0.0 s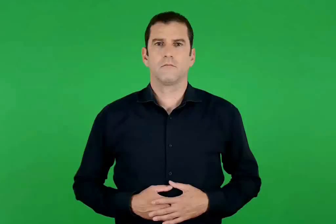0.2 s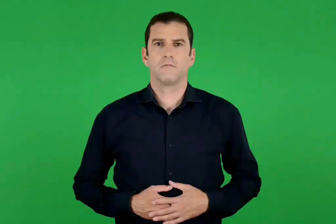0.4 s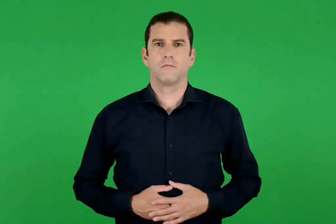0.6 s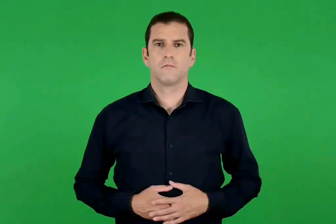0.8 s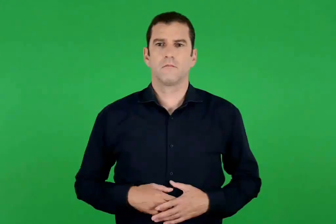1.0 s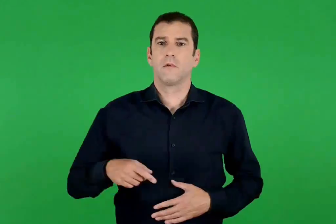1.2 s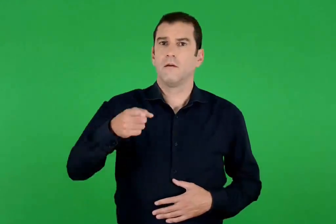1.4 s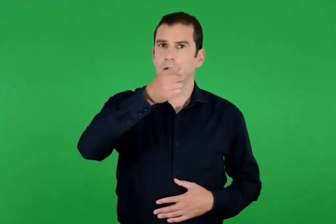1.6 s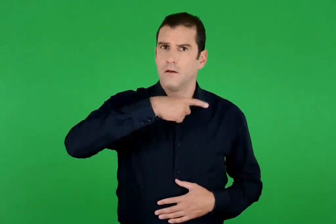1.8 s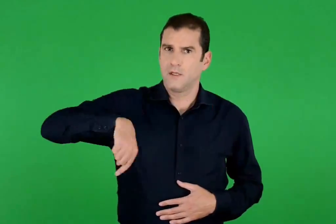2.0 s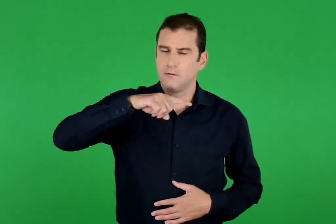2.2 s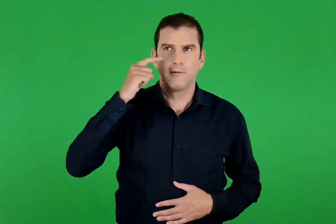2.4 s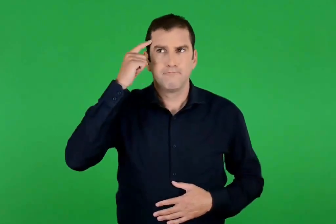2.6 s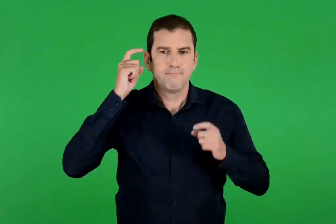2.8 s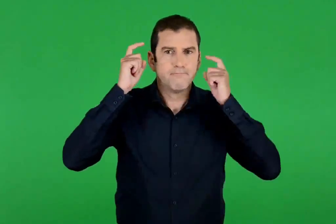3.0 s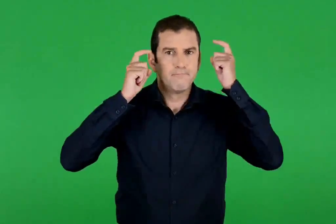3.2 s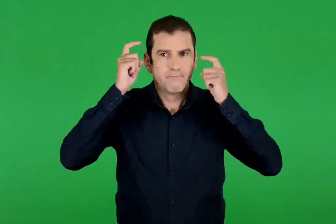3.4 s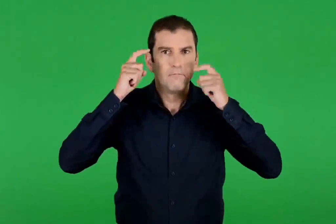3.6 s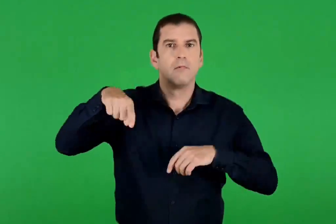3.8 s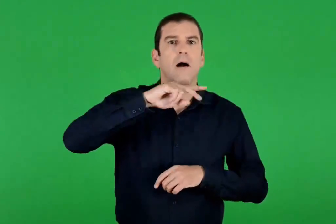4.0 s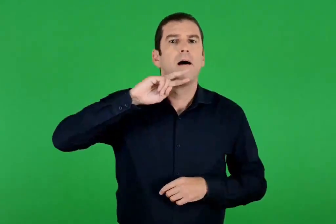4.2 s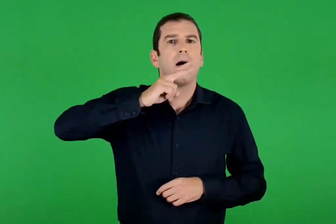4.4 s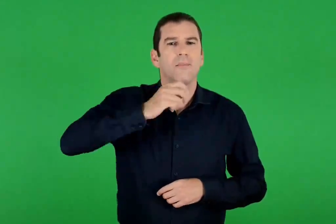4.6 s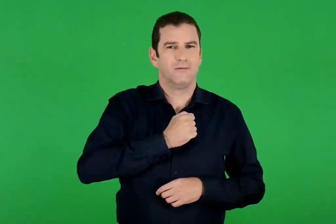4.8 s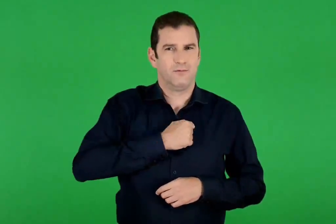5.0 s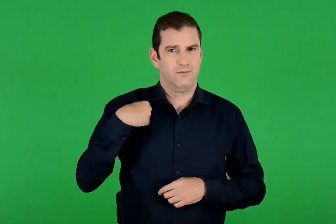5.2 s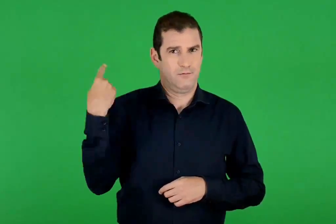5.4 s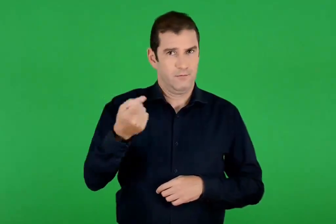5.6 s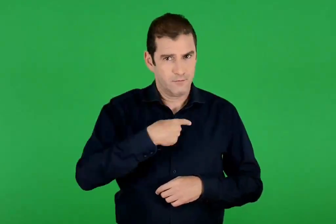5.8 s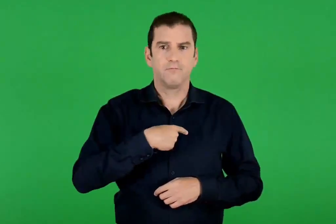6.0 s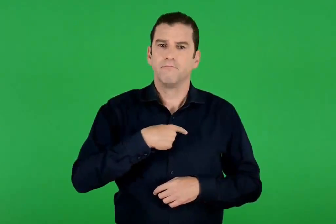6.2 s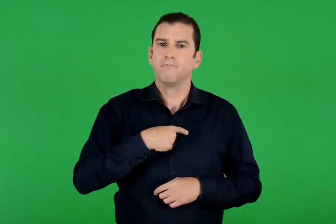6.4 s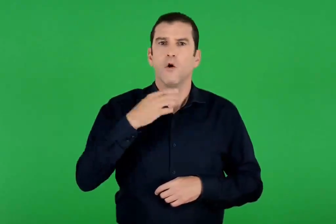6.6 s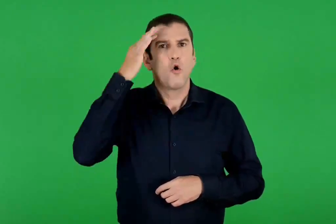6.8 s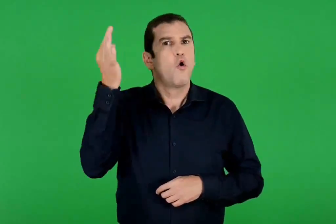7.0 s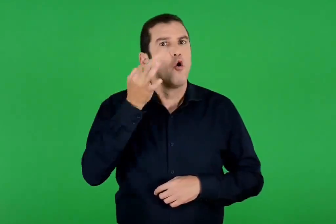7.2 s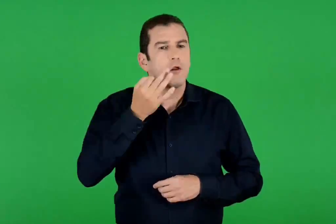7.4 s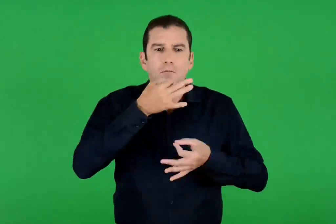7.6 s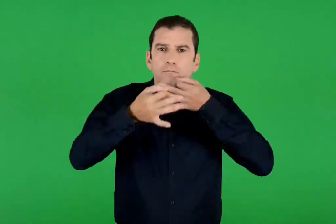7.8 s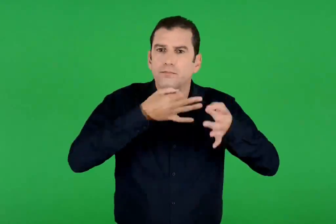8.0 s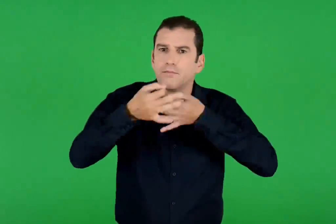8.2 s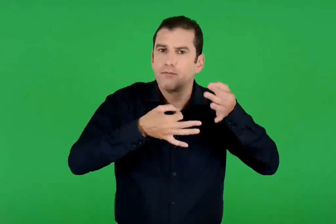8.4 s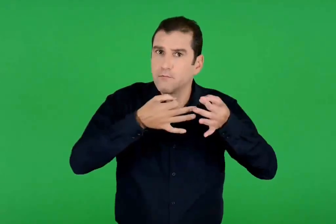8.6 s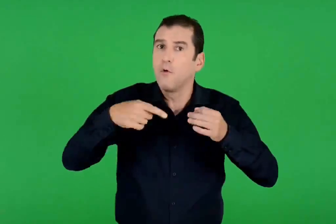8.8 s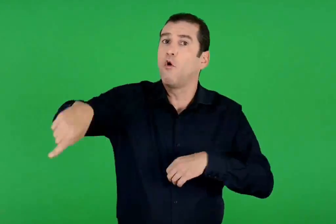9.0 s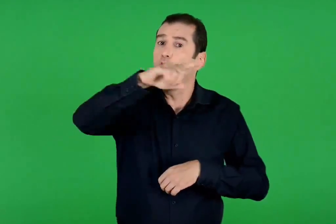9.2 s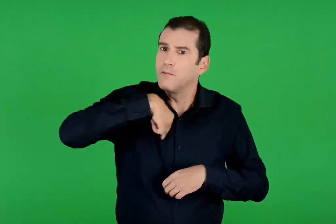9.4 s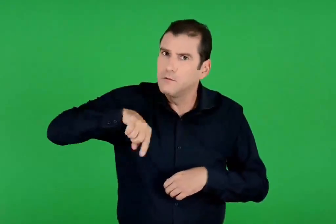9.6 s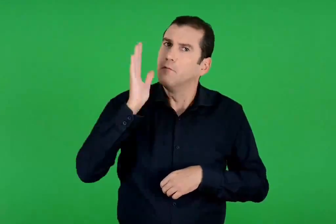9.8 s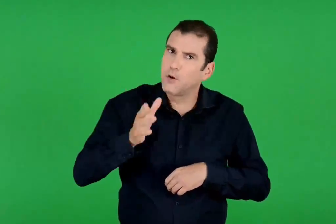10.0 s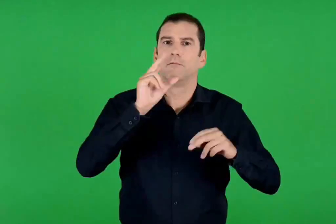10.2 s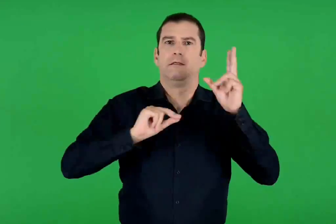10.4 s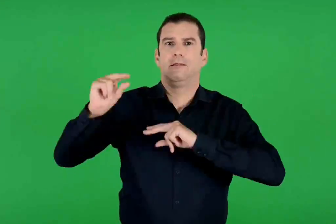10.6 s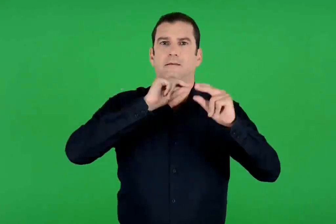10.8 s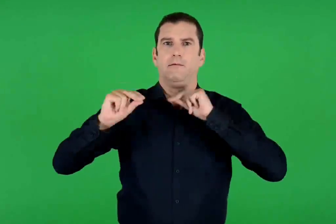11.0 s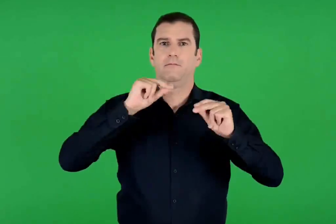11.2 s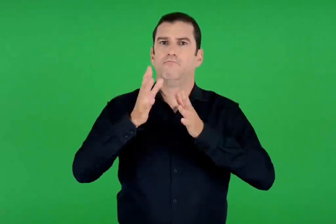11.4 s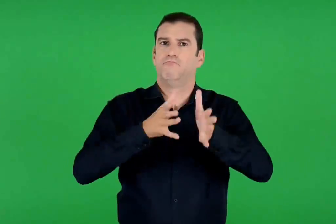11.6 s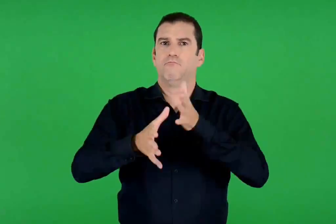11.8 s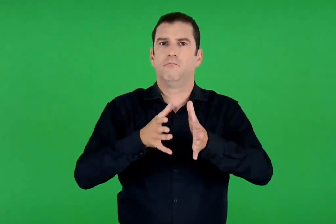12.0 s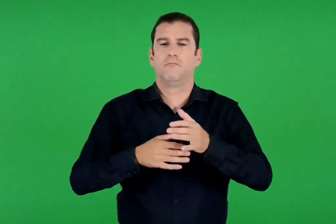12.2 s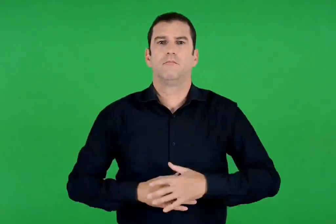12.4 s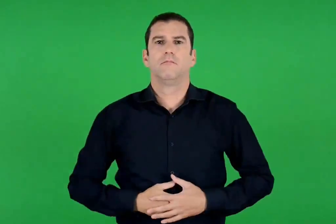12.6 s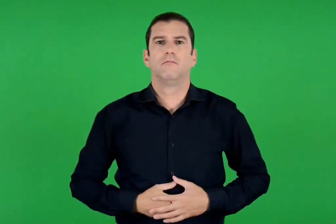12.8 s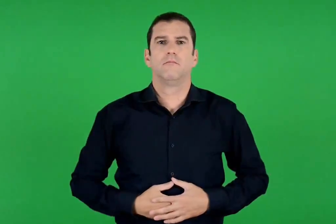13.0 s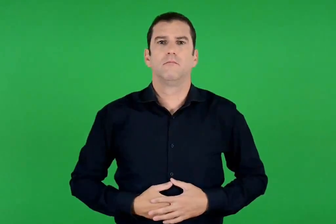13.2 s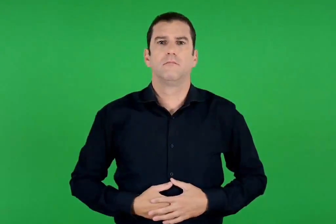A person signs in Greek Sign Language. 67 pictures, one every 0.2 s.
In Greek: φροντίζουμε οι απαντήσεις μας να είναι στηριγμένες σε λογικά επιχειρήματα , τα οποία συζητάμε όλοι μαζί
